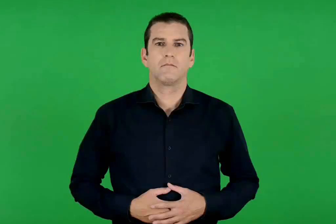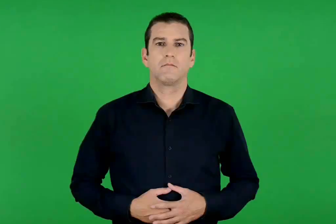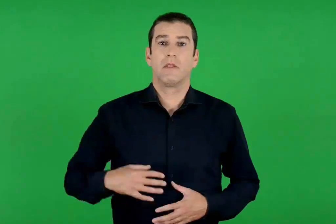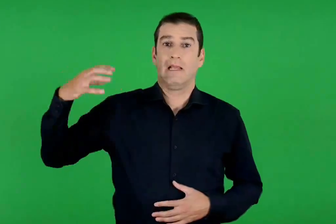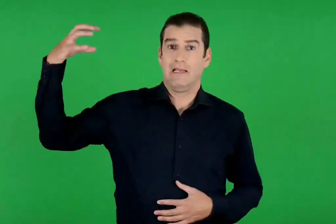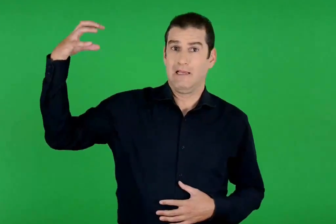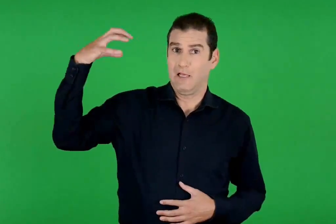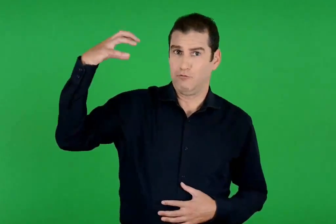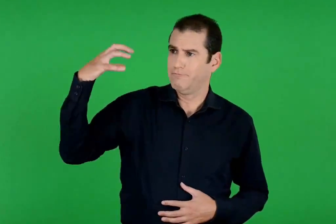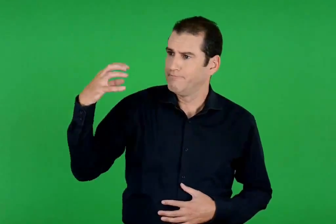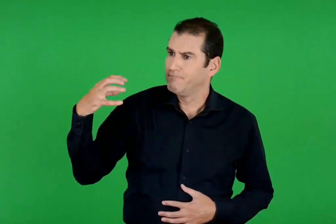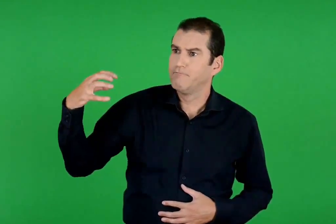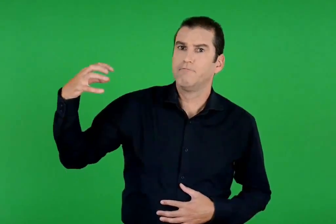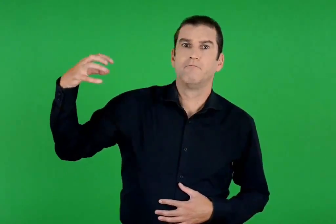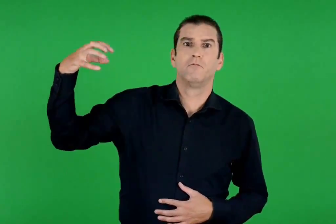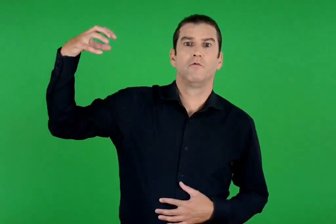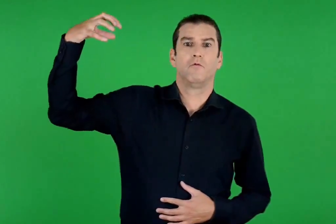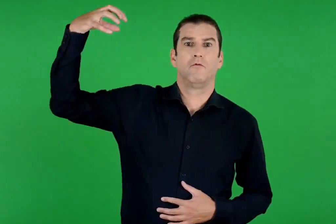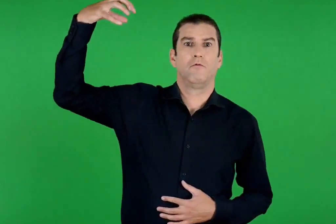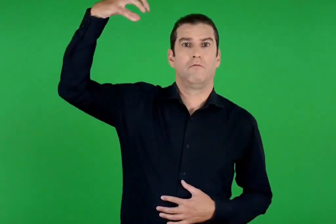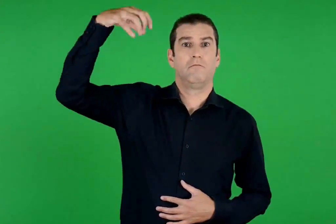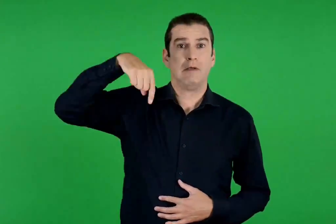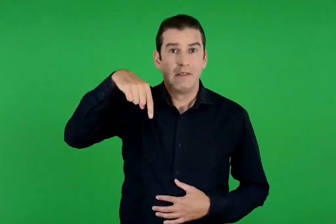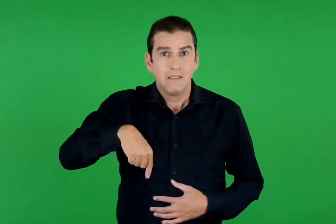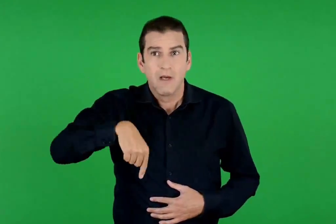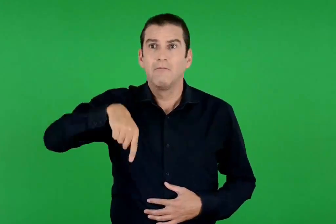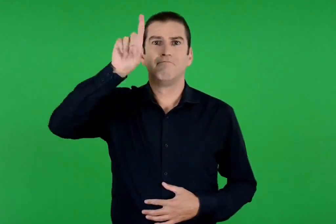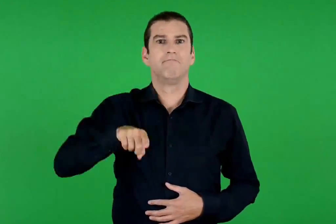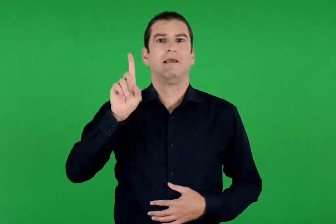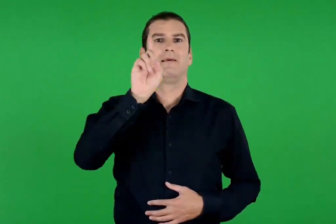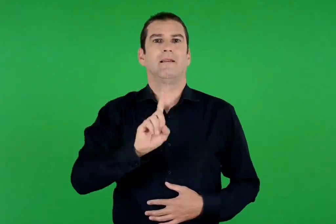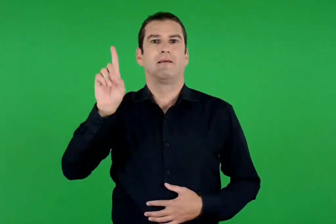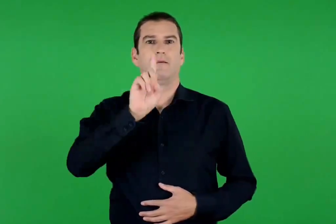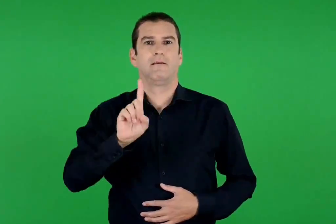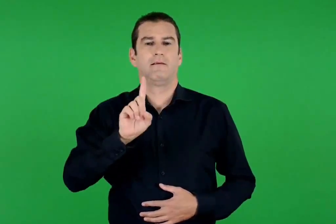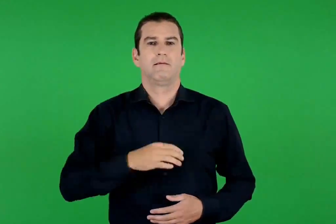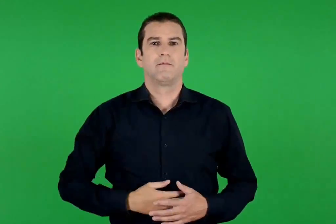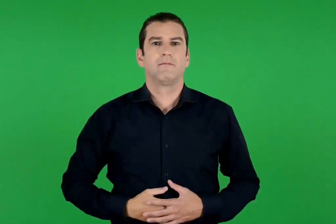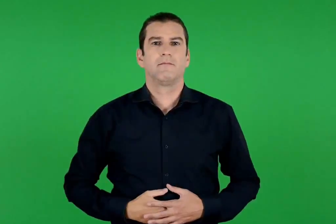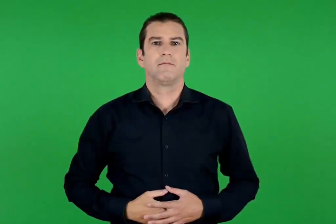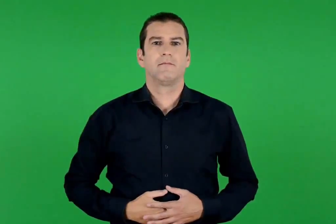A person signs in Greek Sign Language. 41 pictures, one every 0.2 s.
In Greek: ο ήλιος ψηλότερα θα ανέβει σήμερα που είναι κυριακή
